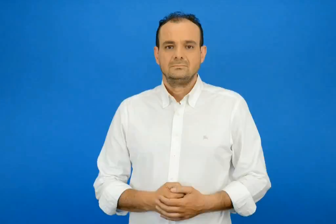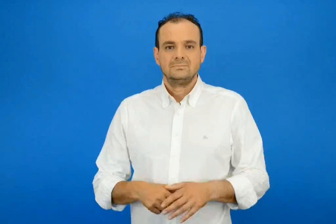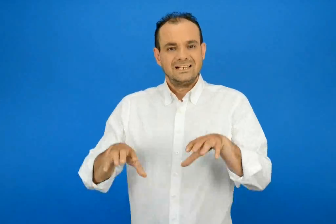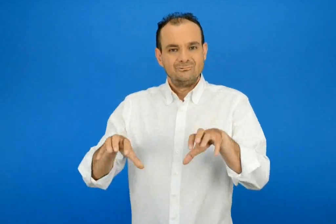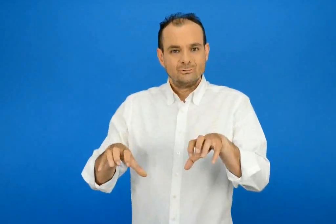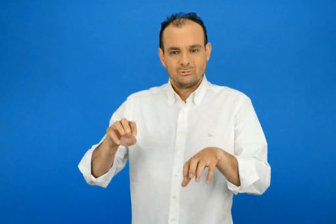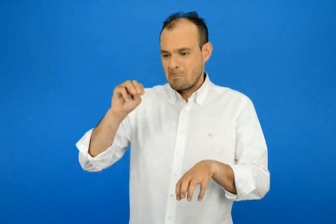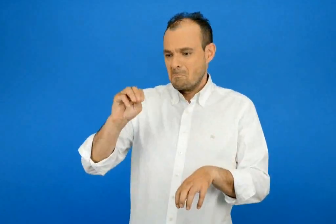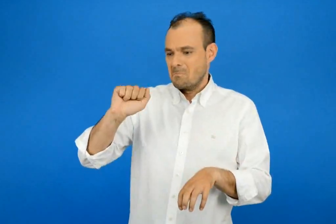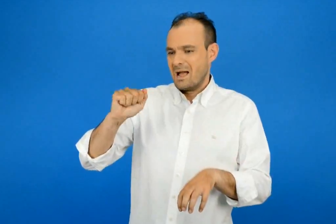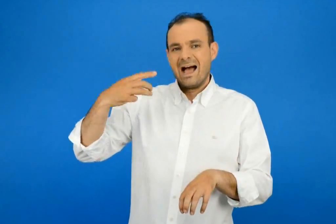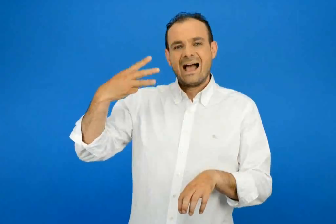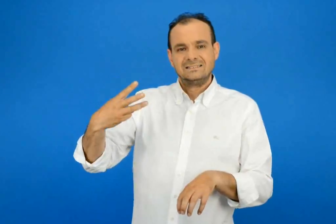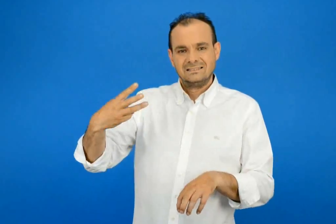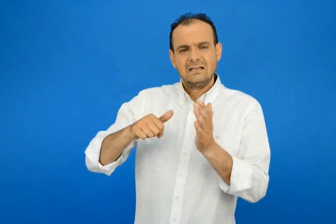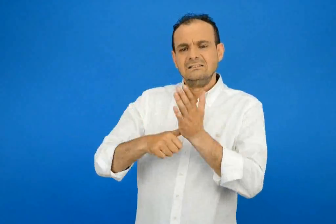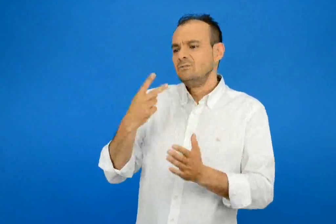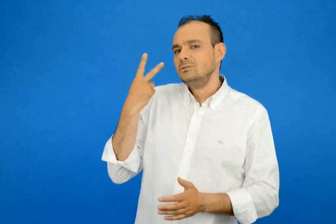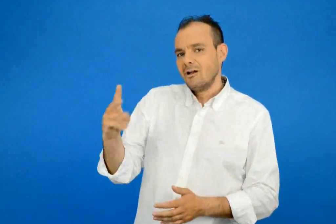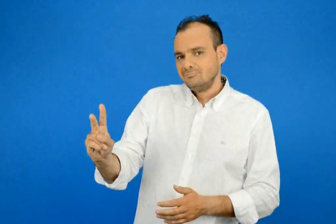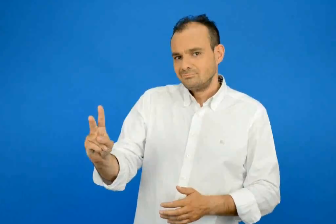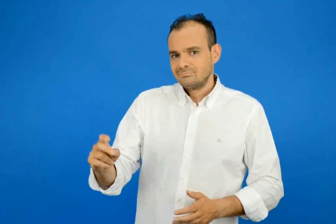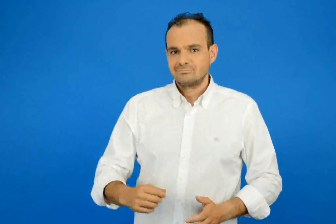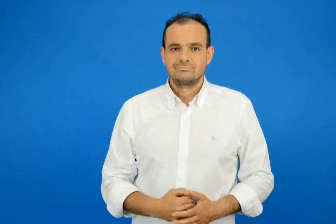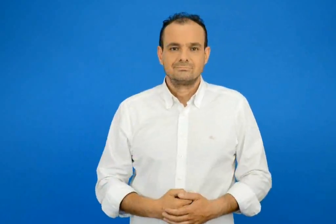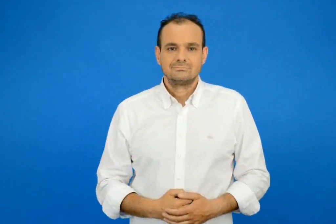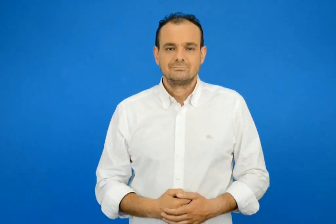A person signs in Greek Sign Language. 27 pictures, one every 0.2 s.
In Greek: η ταυτότητα του μαξ
